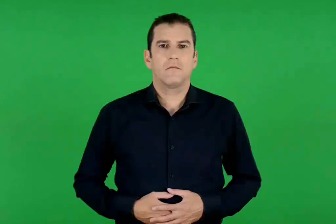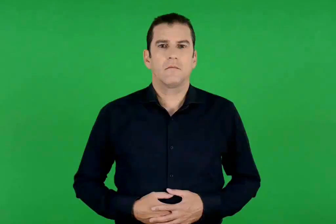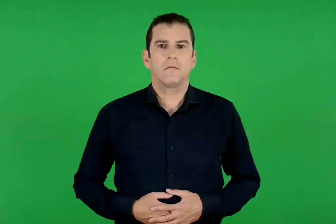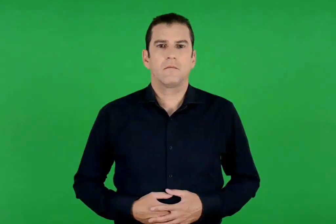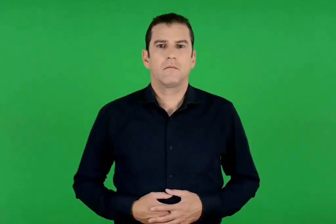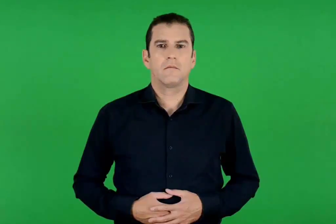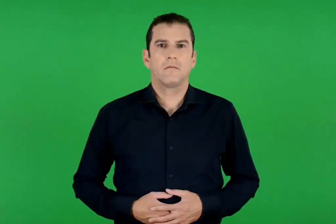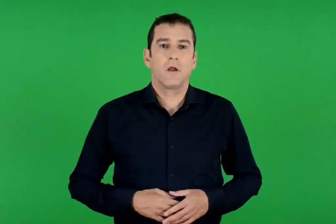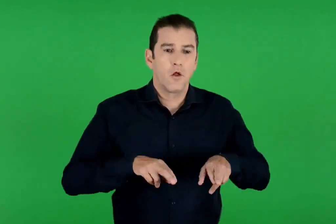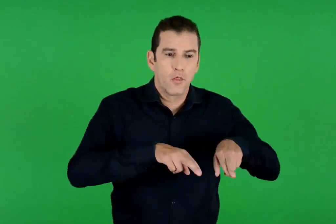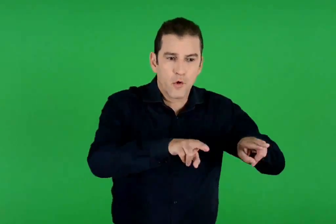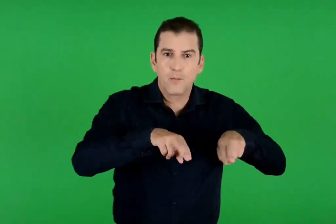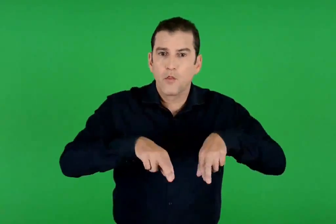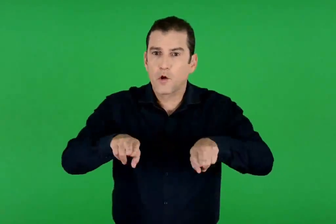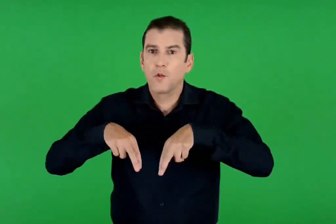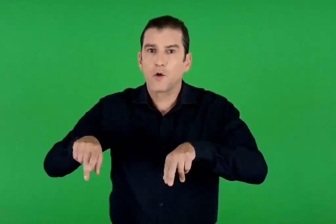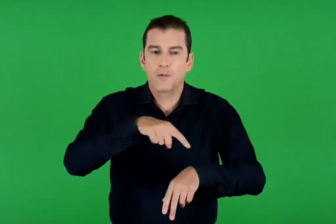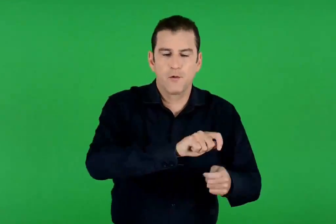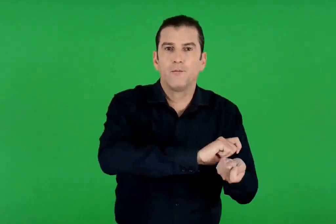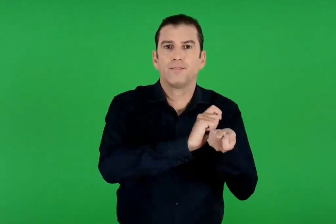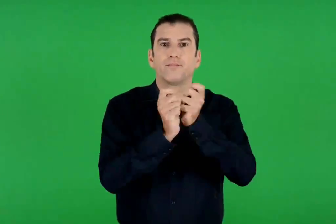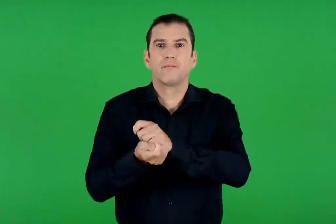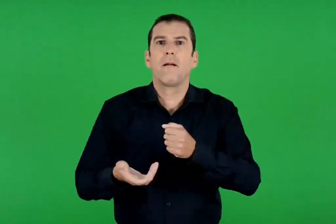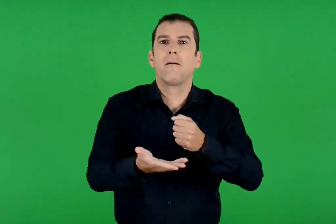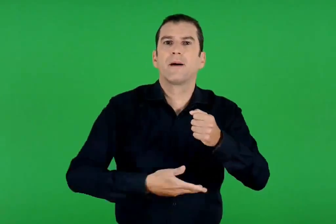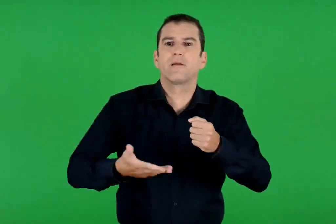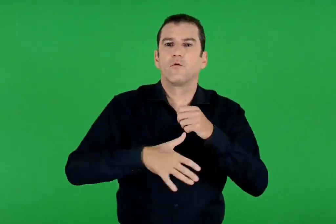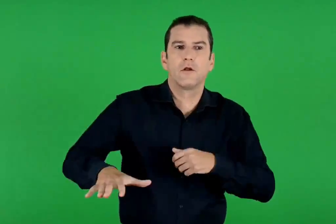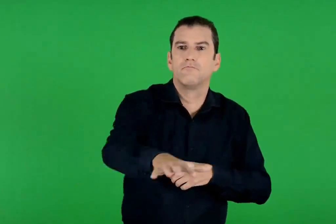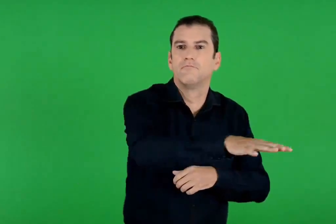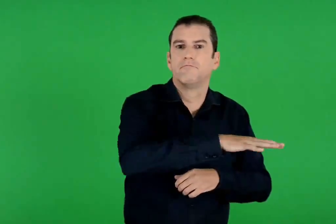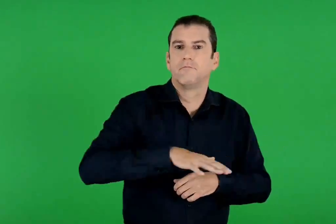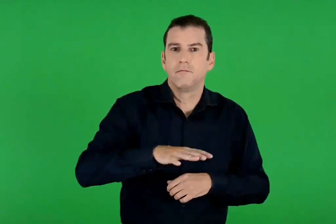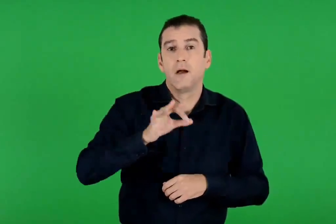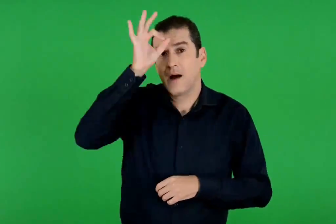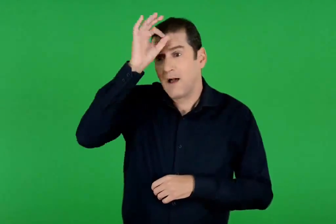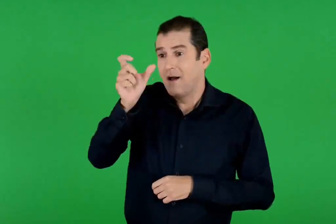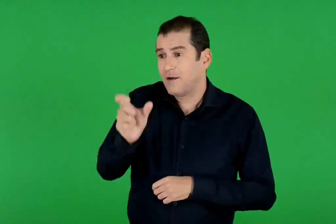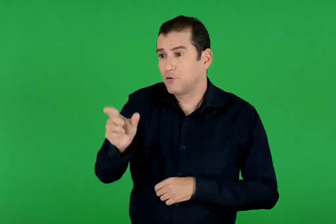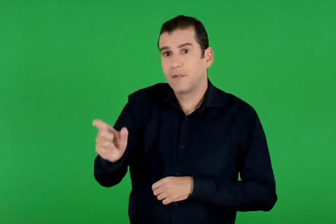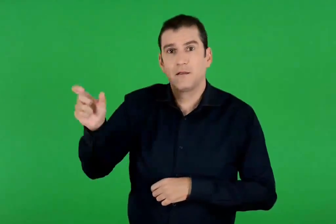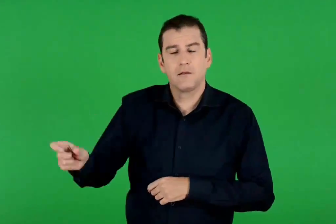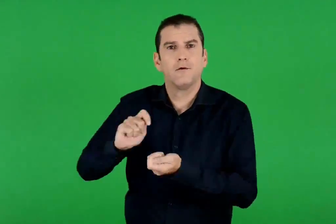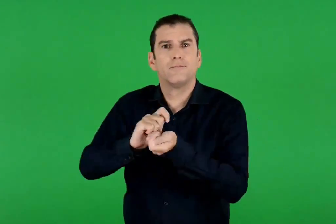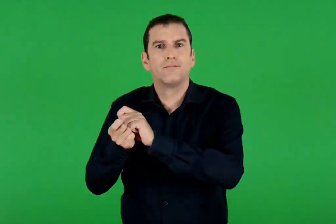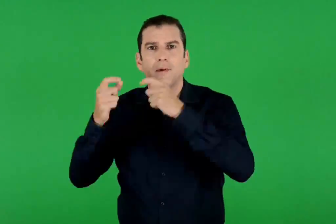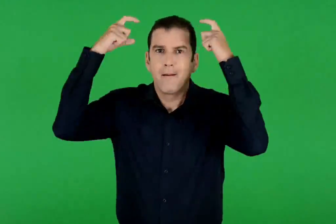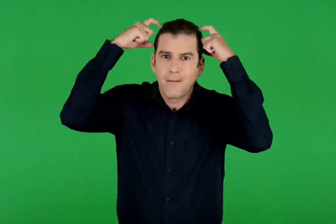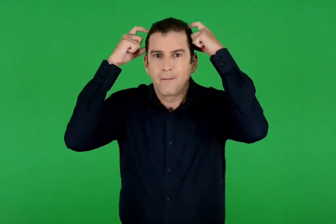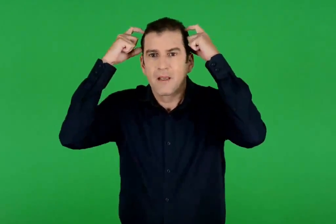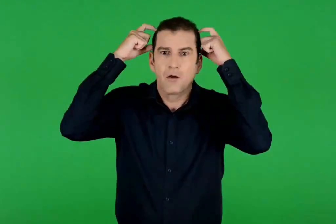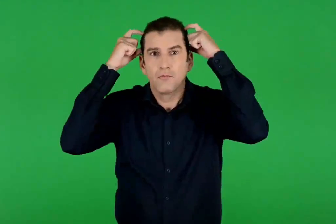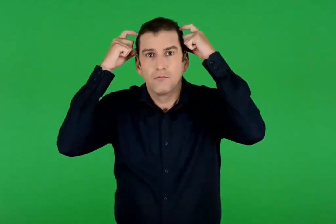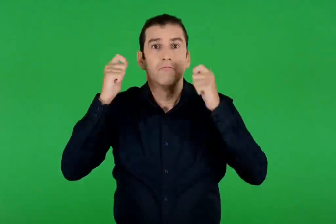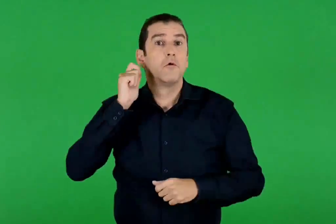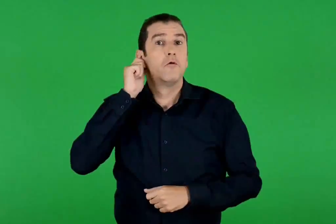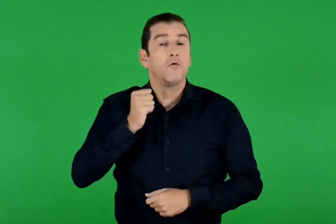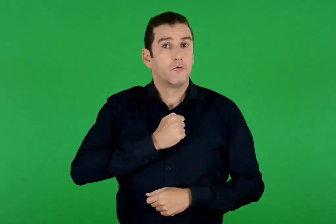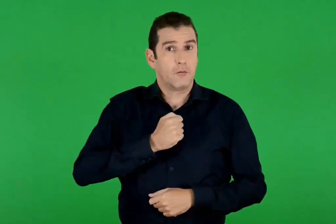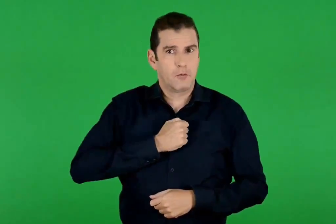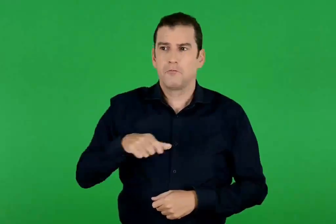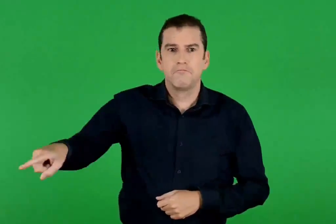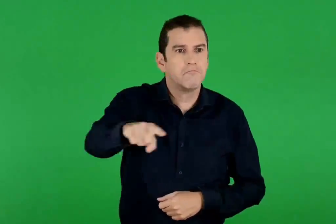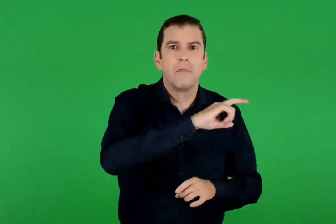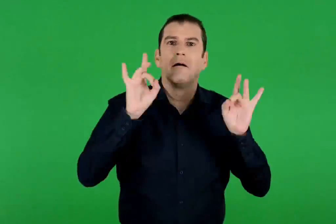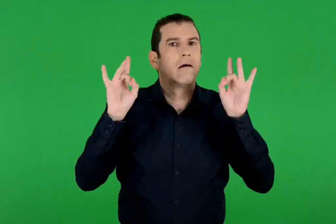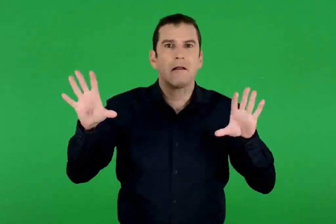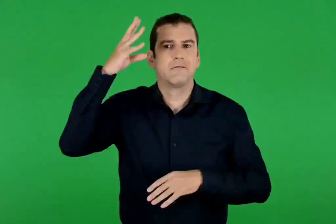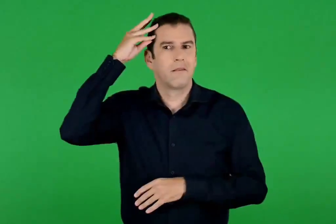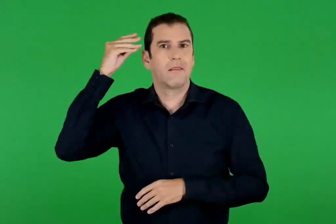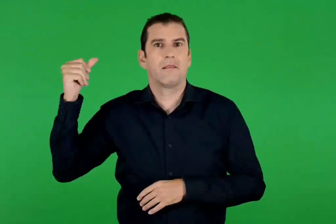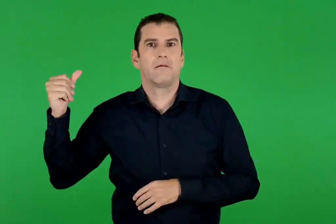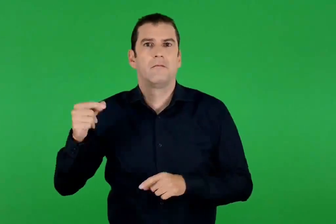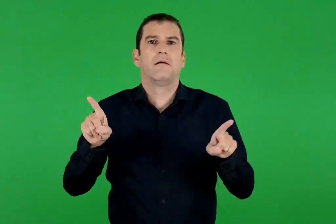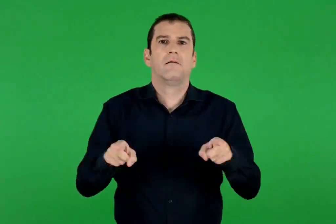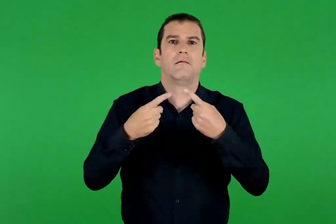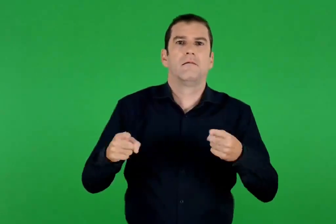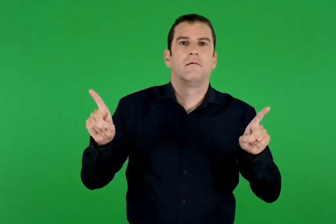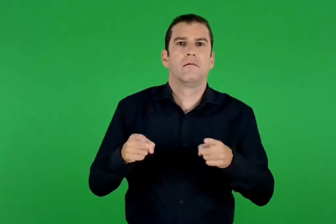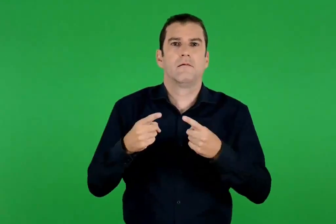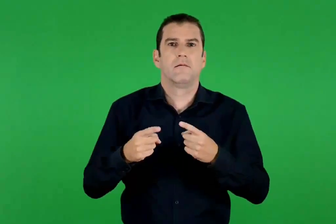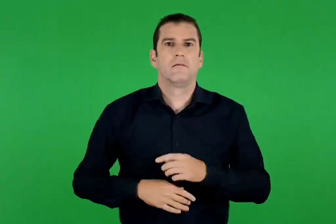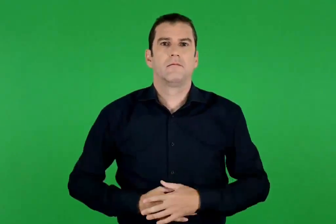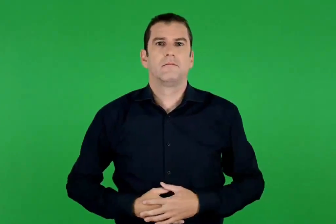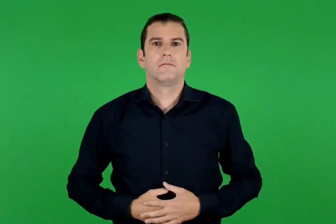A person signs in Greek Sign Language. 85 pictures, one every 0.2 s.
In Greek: περιβόλια γίνονται οι δρόμοι , μίκυ μάους οι αστυνόμοι , το όνομά μου κανείς δεν ξεχνά. λα , λα , λα εμείς
